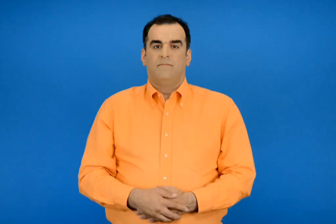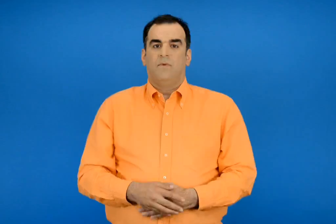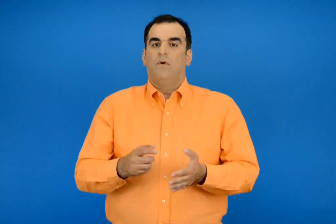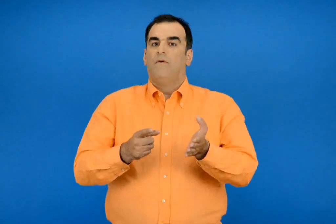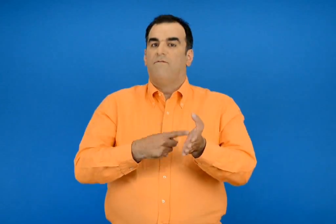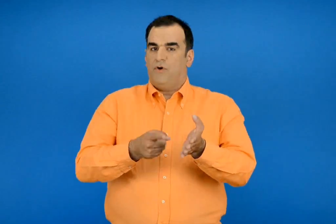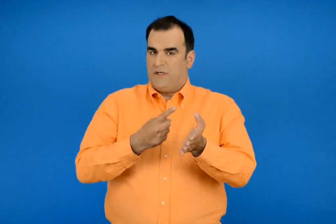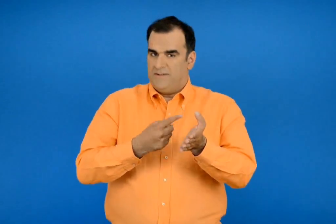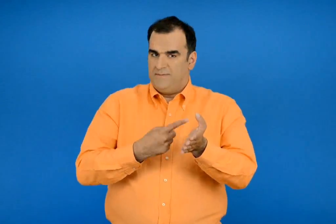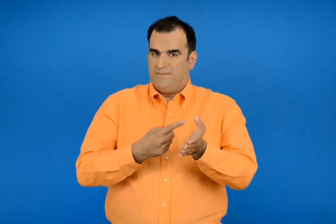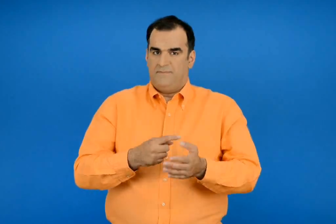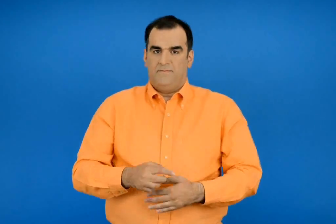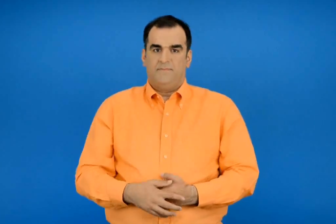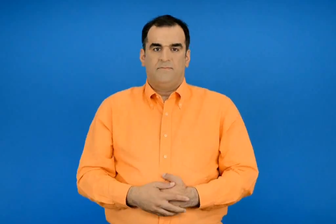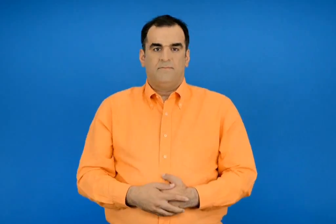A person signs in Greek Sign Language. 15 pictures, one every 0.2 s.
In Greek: φορές
